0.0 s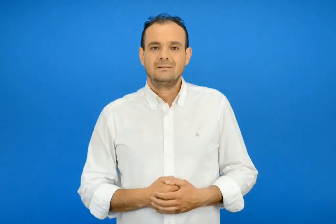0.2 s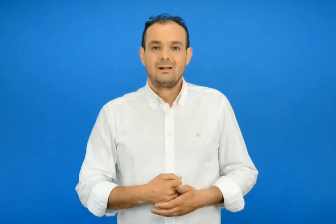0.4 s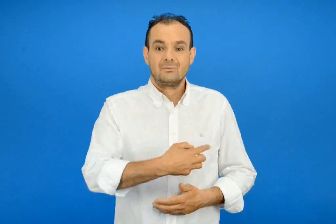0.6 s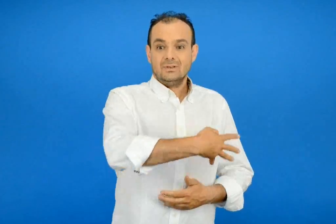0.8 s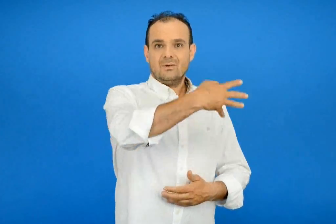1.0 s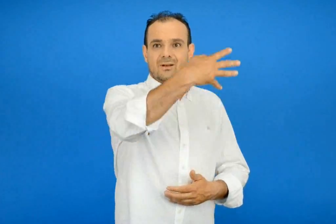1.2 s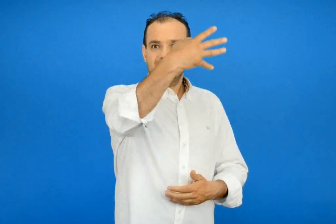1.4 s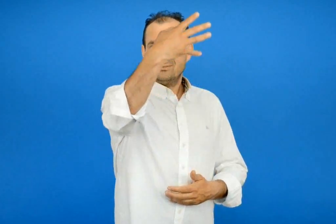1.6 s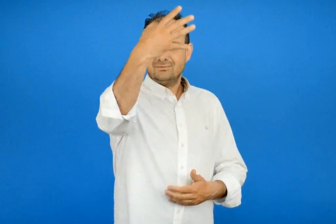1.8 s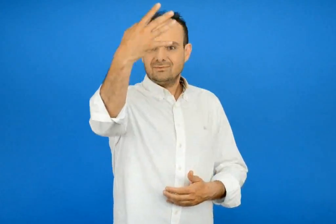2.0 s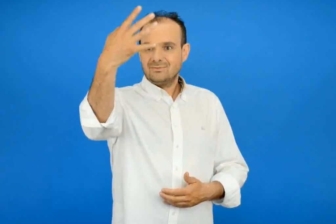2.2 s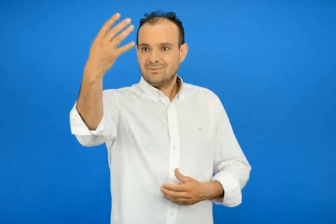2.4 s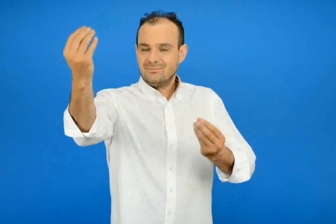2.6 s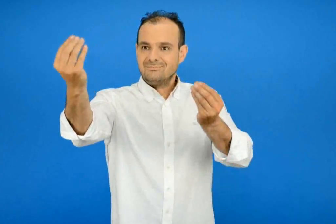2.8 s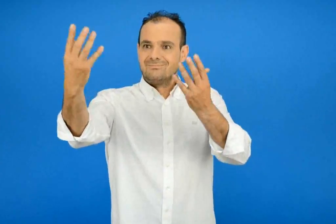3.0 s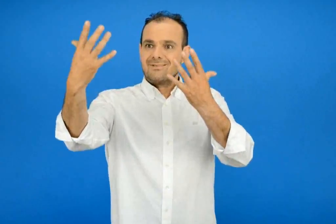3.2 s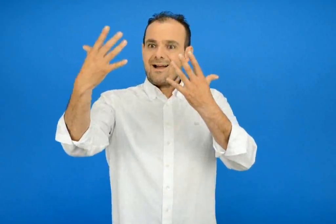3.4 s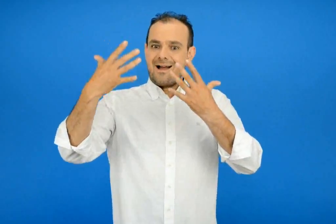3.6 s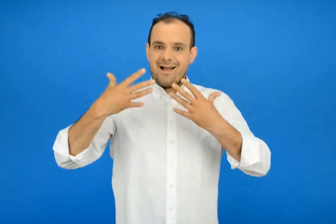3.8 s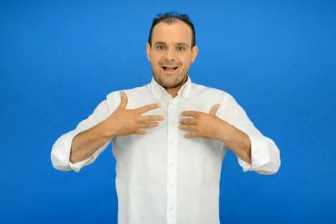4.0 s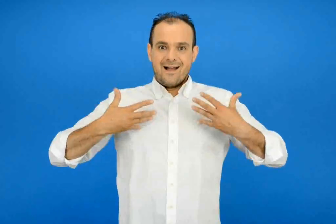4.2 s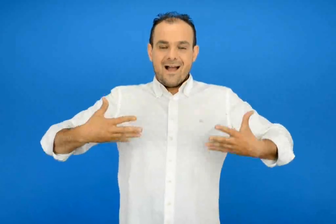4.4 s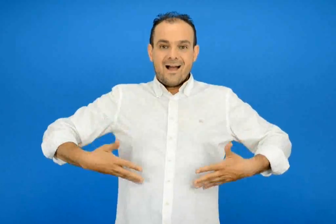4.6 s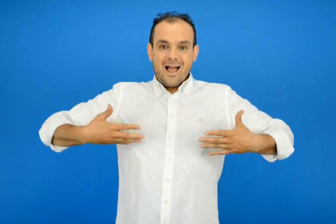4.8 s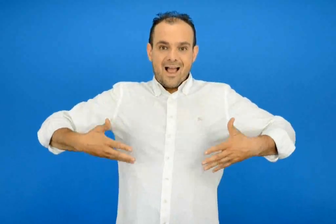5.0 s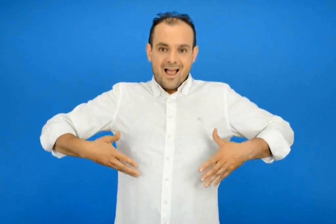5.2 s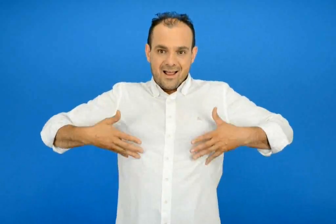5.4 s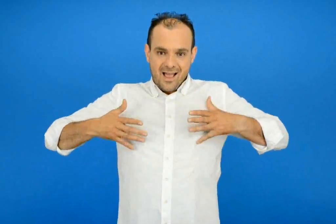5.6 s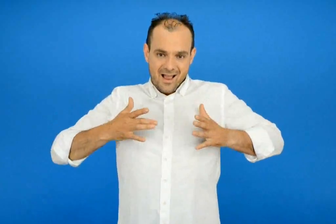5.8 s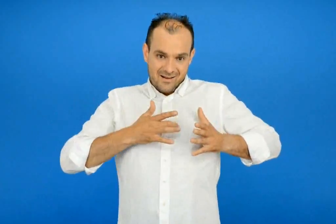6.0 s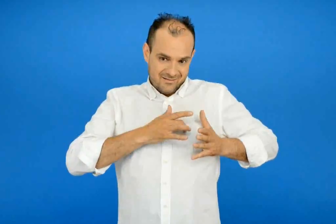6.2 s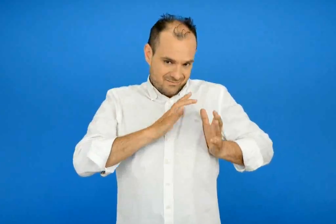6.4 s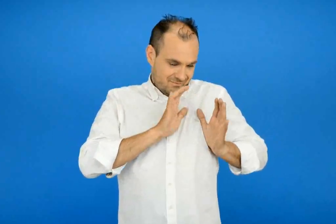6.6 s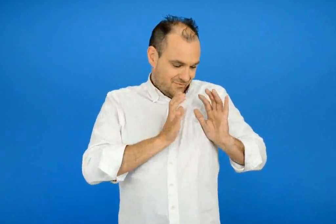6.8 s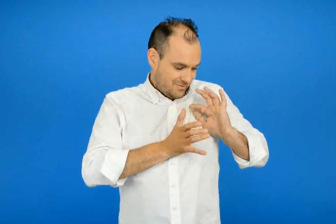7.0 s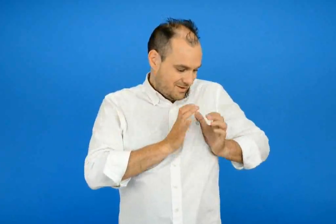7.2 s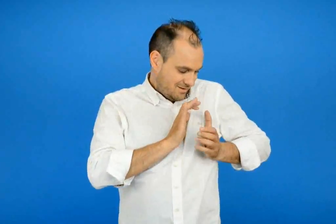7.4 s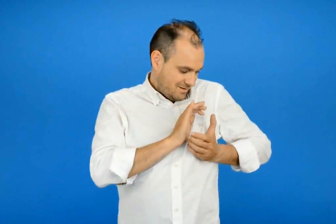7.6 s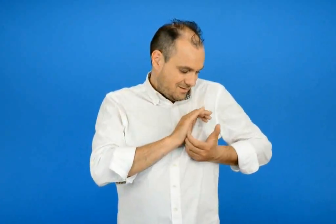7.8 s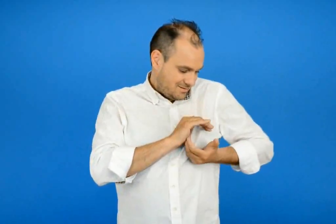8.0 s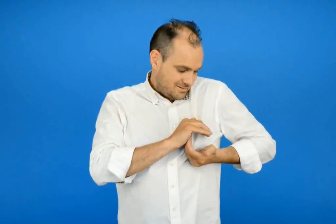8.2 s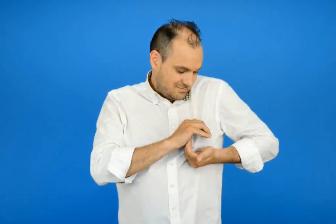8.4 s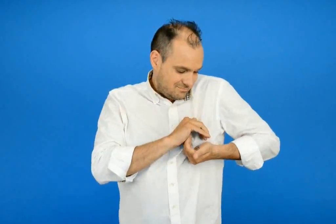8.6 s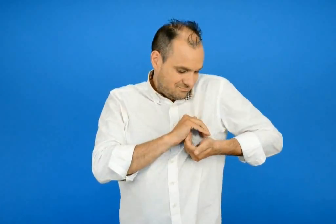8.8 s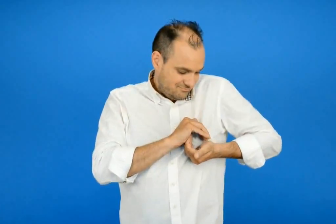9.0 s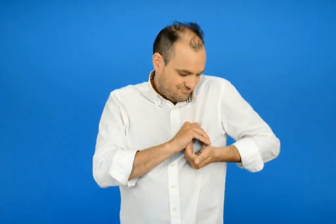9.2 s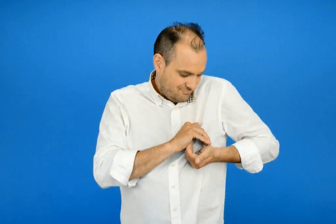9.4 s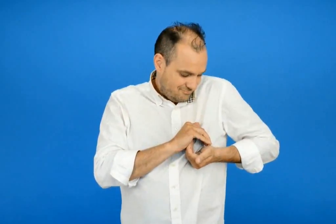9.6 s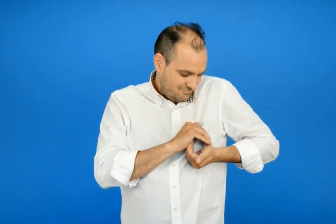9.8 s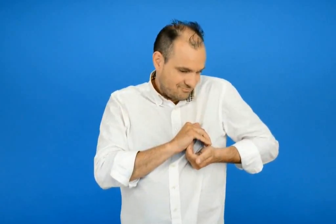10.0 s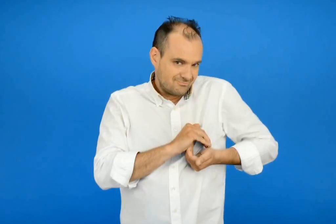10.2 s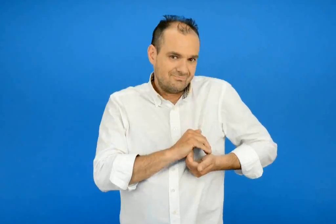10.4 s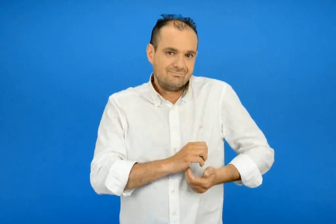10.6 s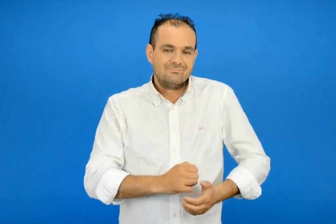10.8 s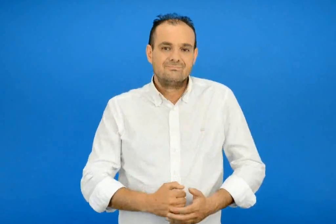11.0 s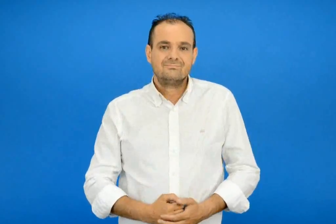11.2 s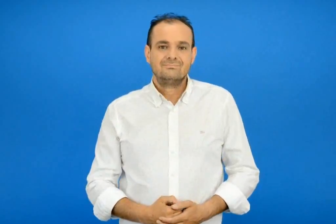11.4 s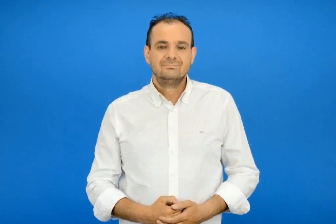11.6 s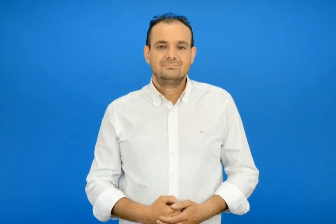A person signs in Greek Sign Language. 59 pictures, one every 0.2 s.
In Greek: το ουράνιο τόξο σαν φανεί η χαρά φωλιάζει στην καρδιά μου
